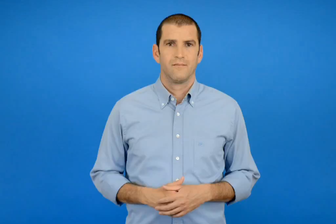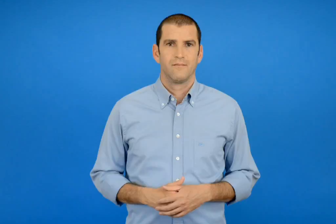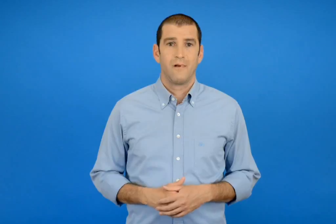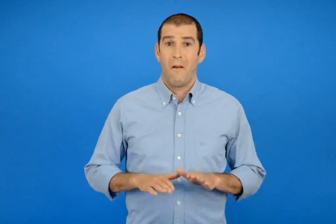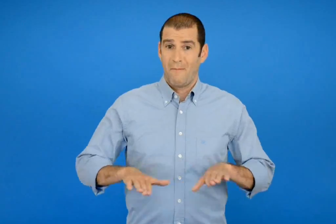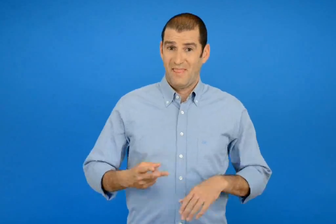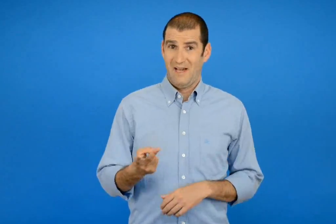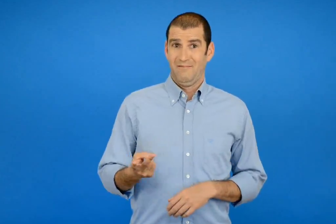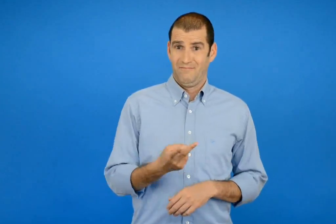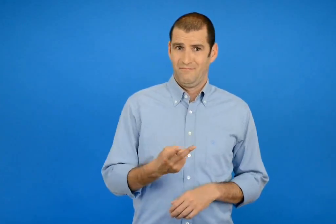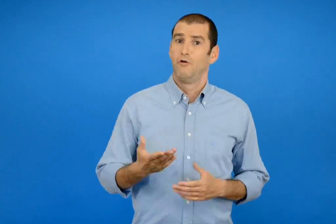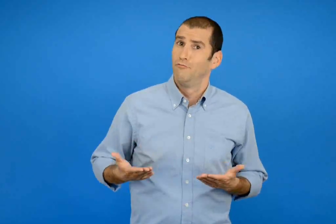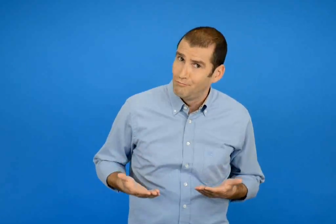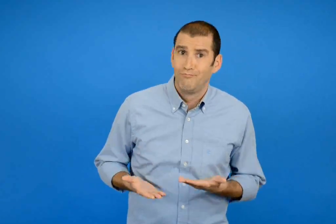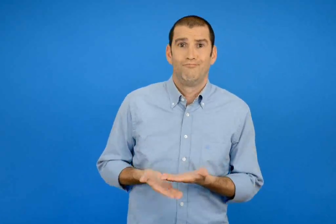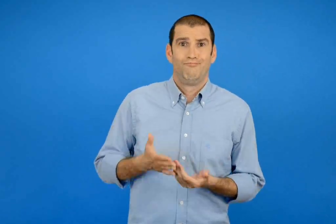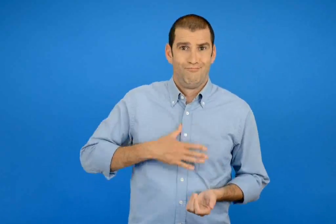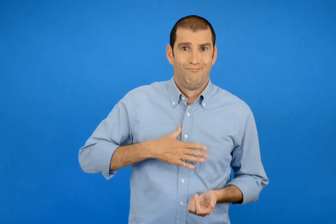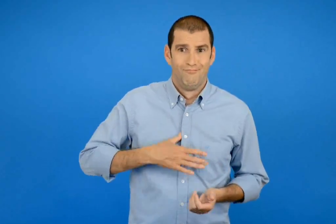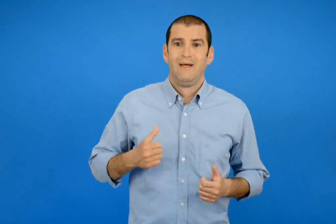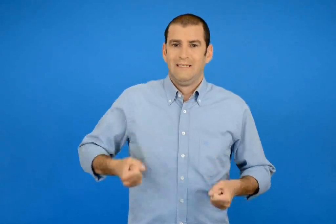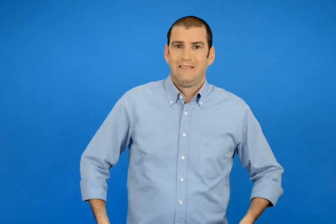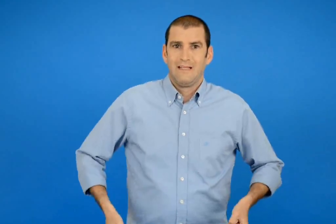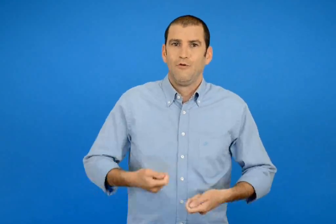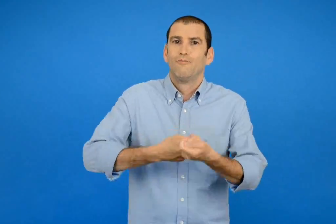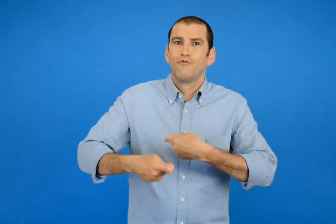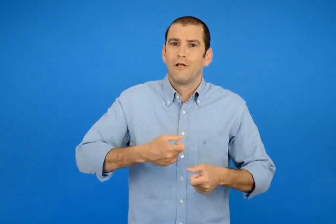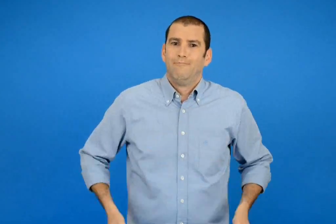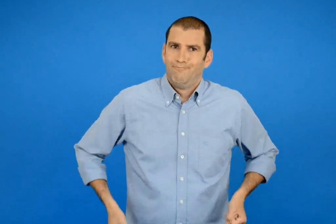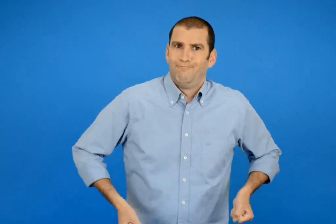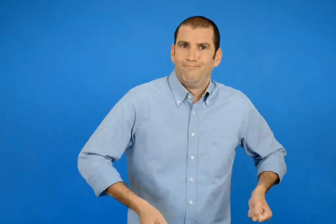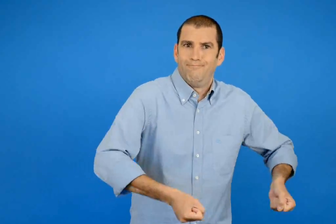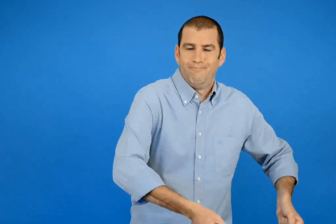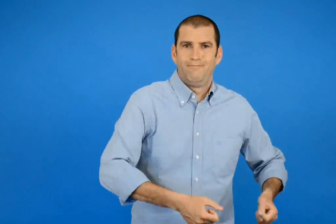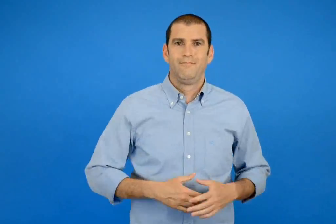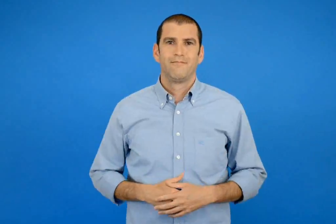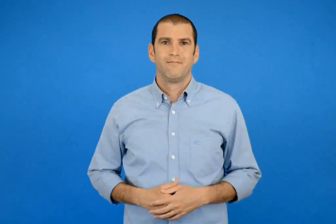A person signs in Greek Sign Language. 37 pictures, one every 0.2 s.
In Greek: τα παιδιά προθυμοποιήθηκαν να μεταφέρουν τις τσάντες μετά ψώνια
